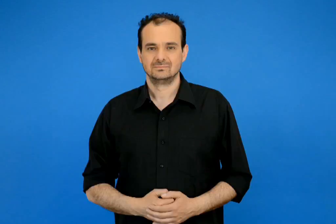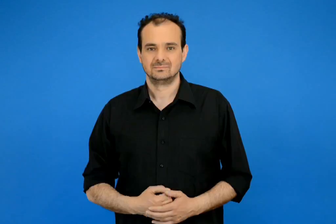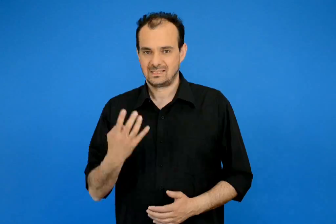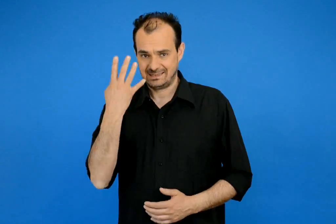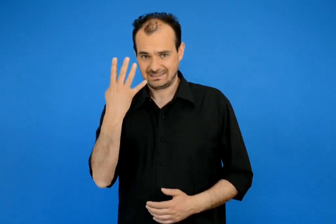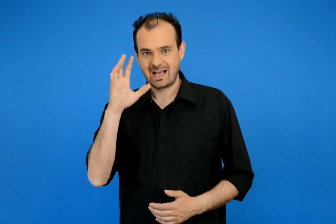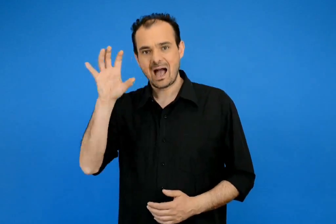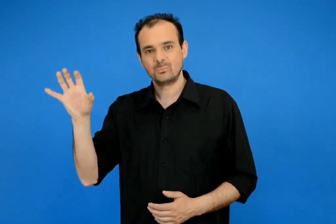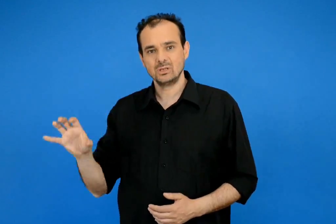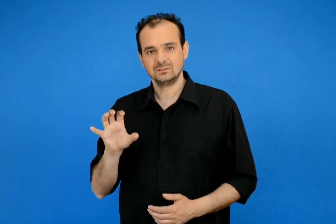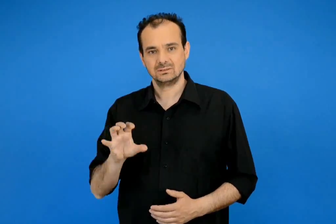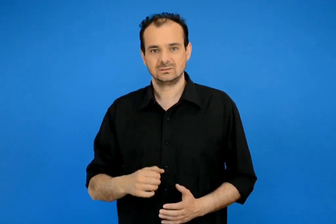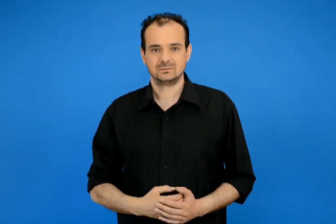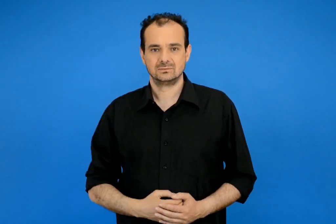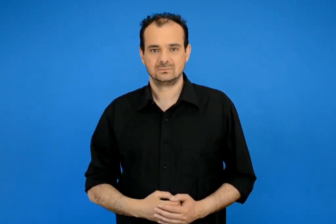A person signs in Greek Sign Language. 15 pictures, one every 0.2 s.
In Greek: οι τέσσερις εποχές είναι
